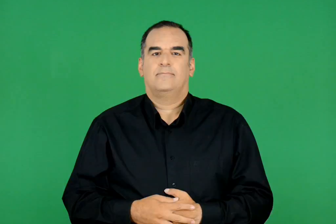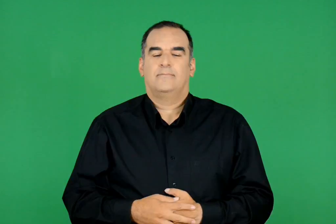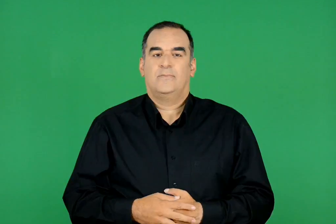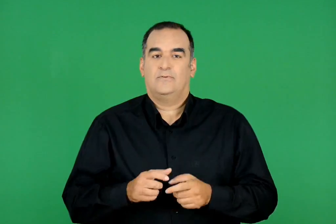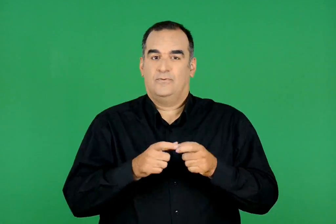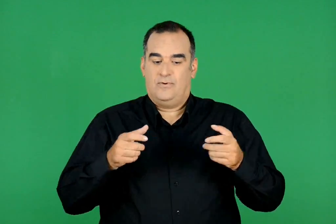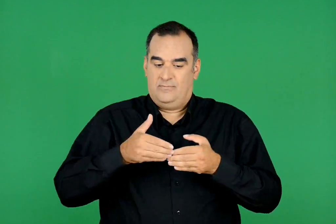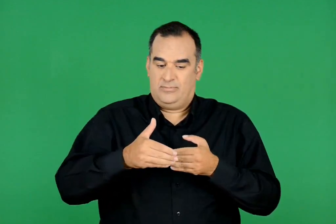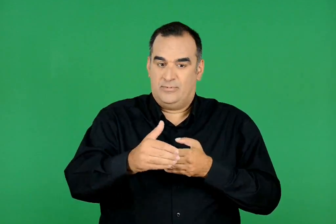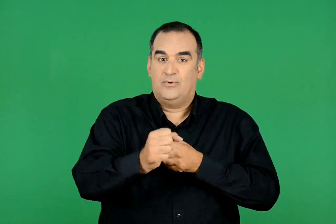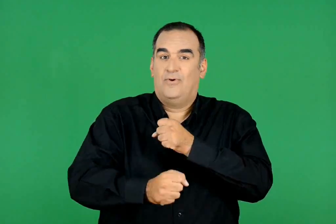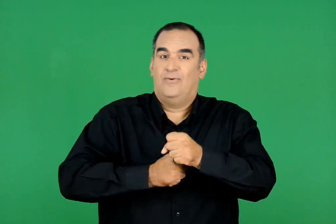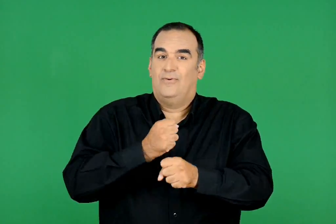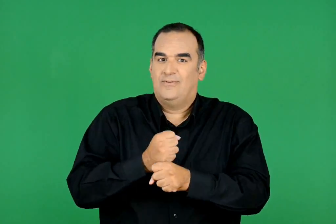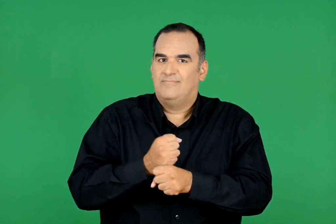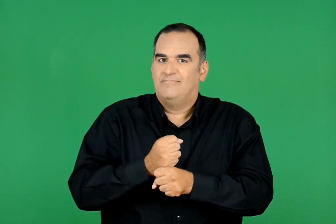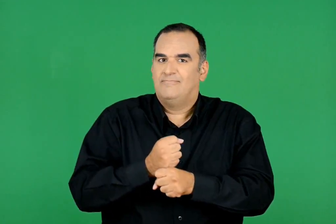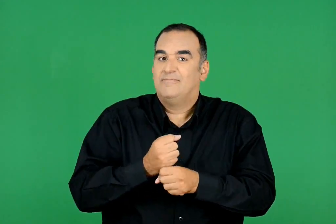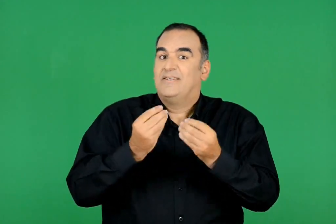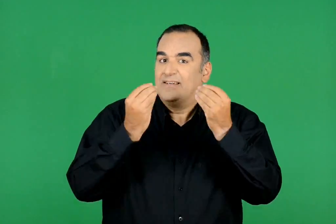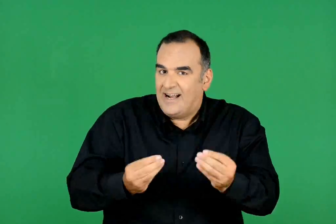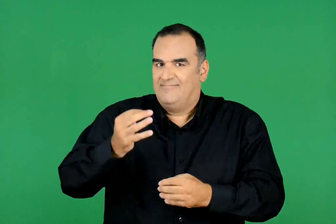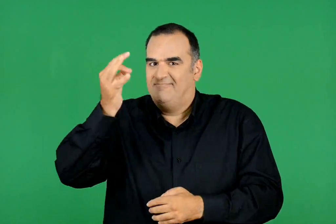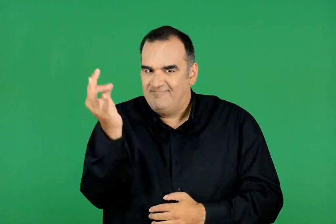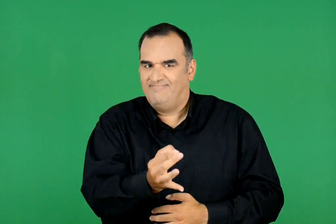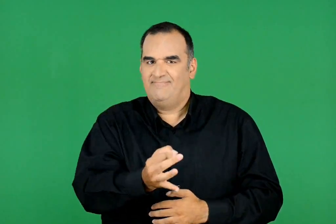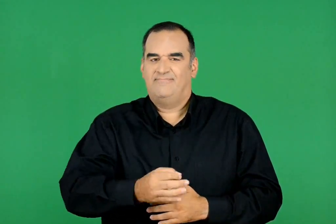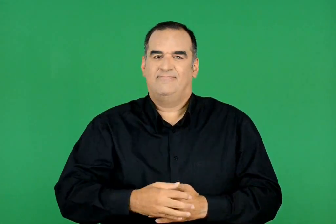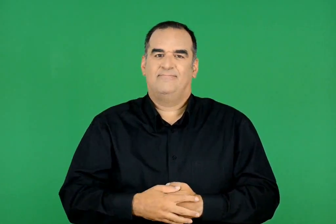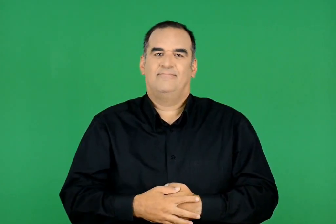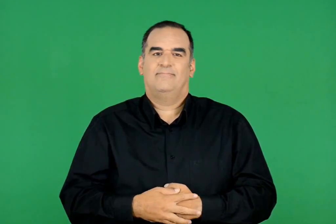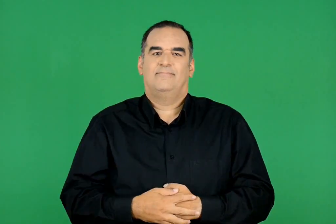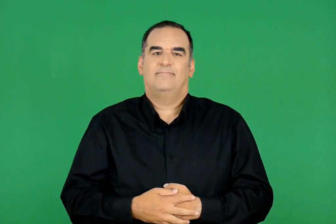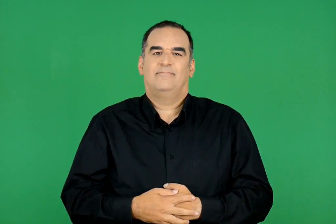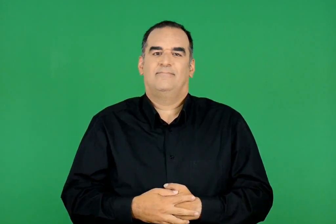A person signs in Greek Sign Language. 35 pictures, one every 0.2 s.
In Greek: καλή σχολική χρονιά
